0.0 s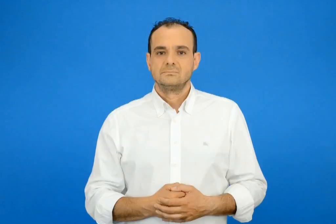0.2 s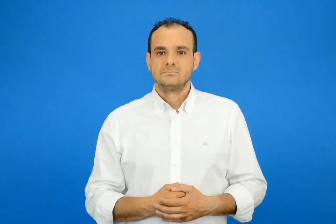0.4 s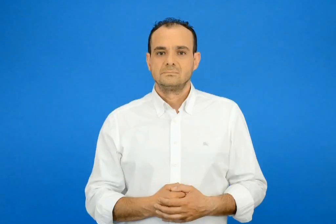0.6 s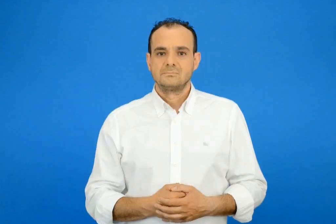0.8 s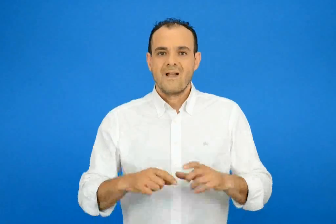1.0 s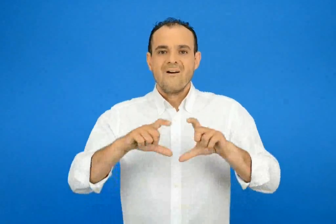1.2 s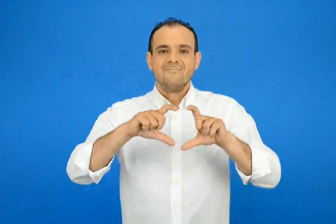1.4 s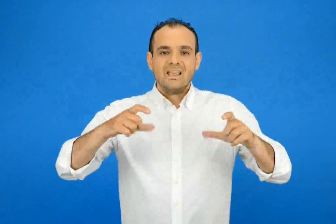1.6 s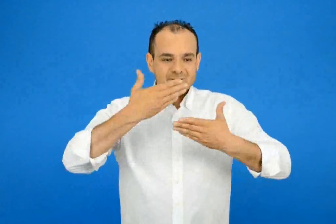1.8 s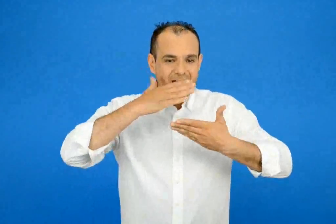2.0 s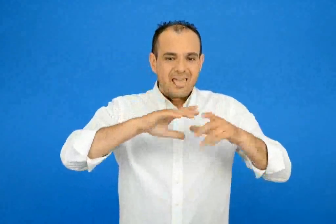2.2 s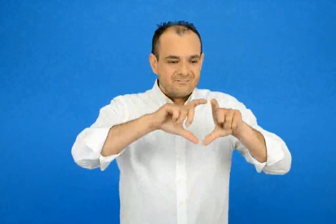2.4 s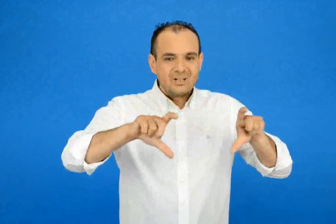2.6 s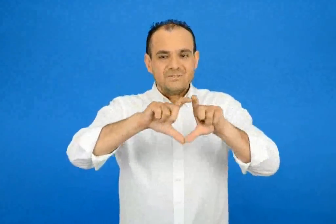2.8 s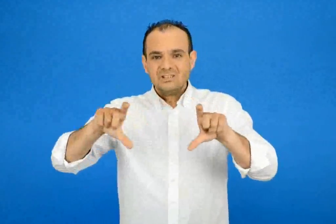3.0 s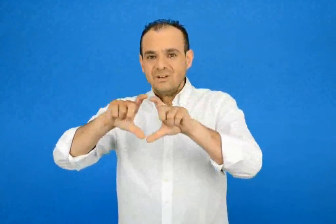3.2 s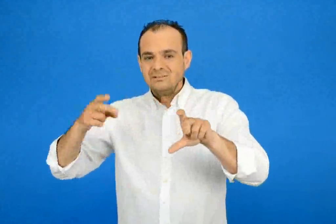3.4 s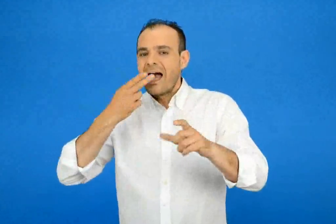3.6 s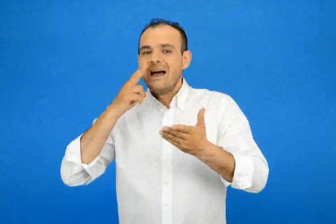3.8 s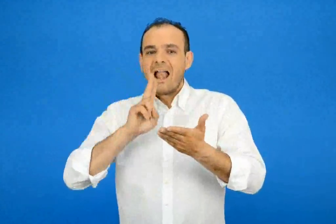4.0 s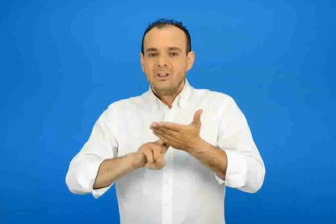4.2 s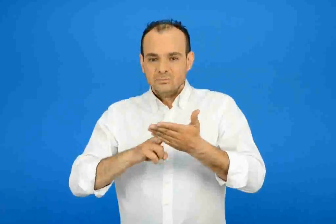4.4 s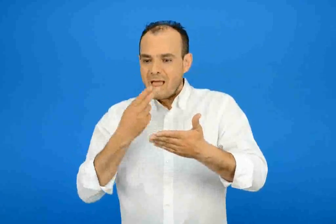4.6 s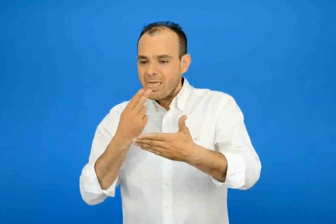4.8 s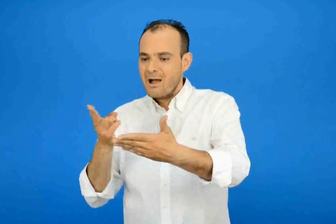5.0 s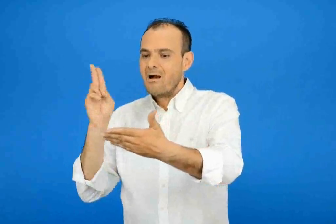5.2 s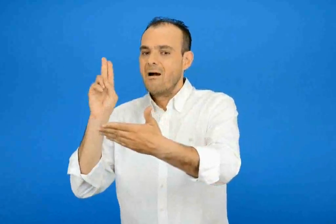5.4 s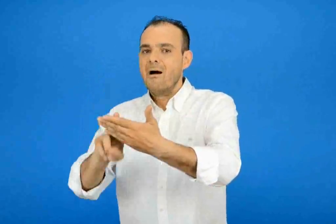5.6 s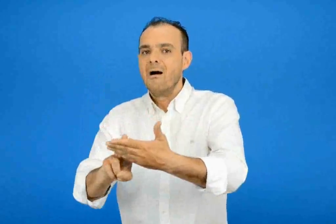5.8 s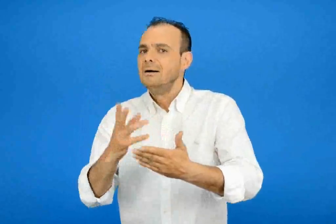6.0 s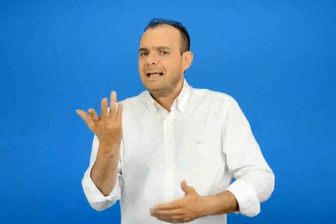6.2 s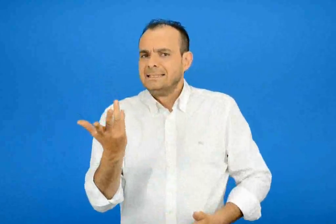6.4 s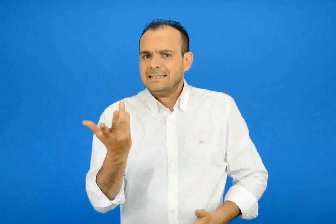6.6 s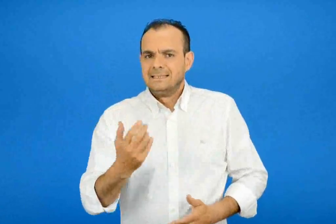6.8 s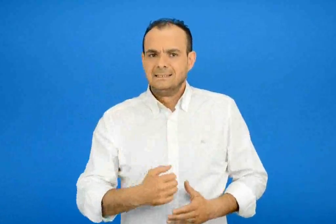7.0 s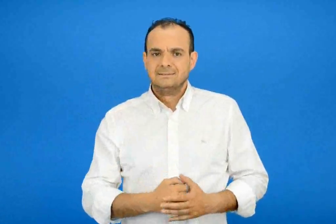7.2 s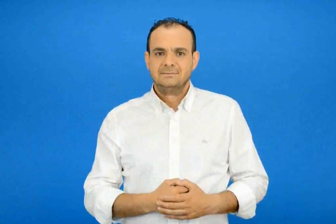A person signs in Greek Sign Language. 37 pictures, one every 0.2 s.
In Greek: γιατί κολλούμε γραμματόσημα στους φακέλους ;
